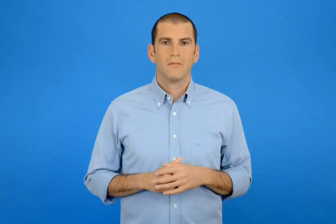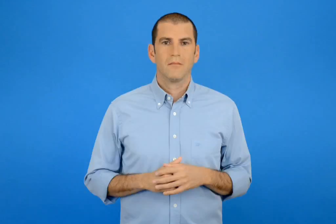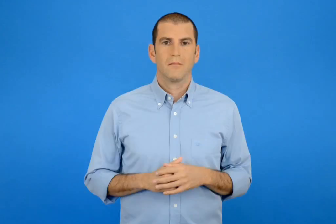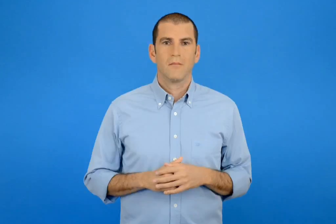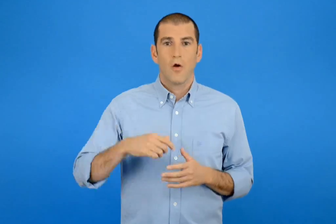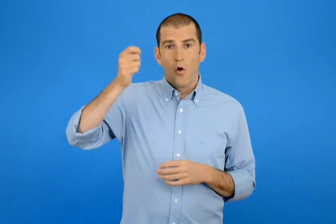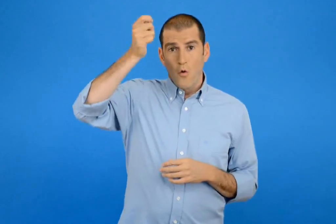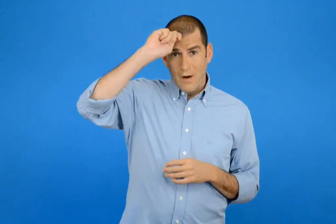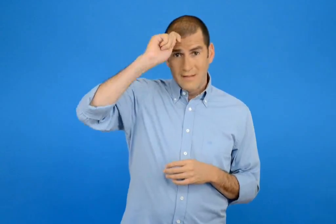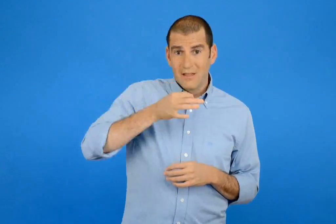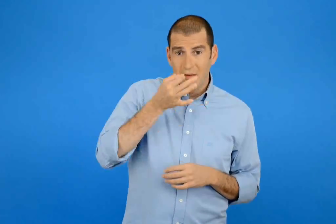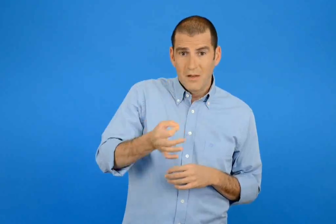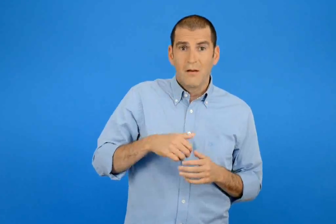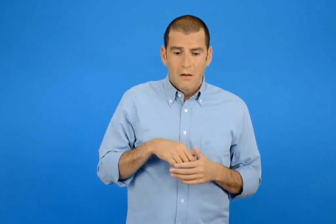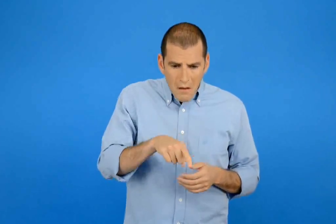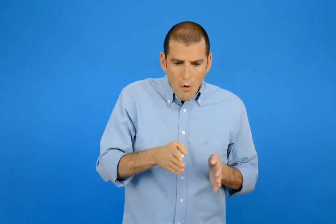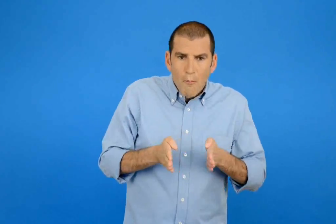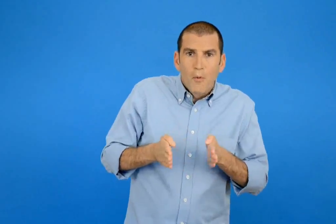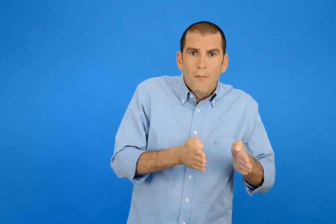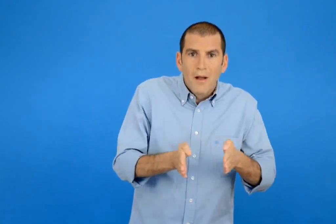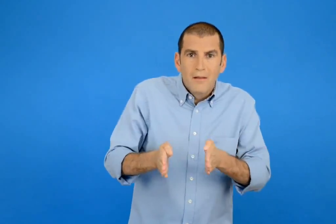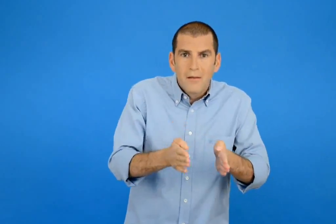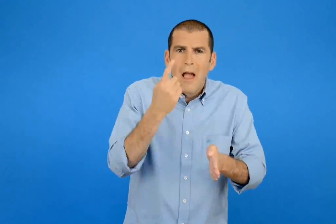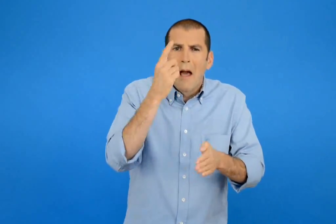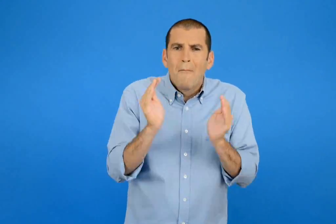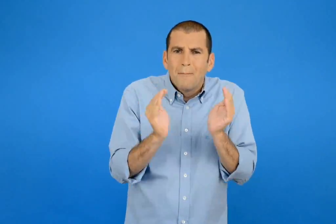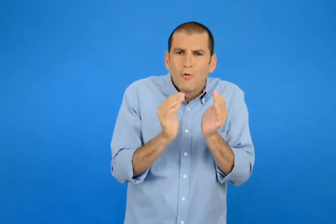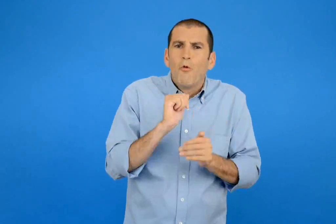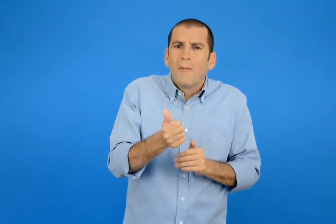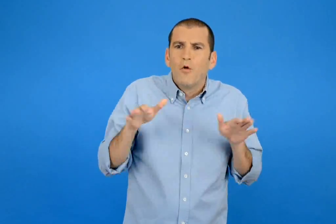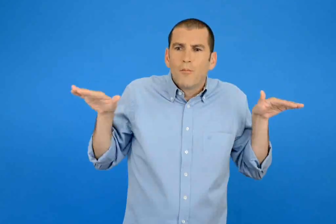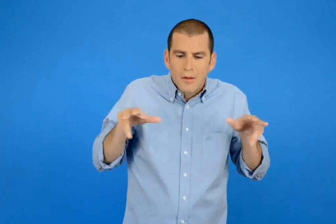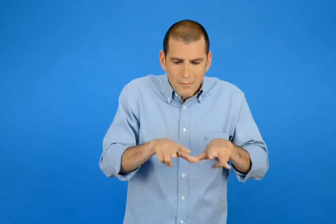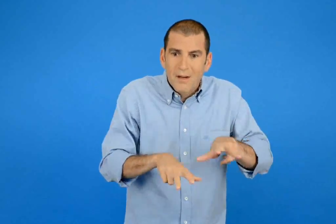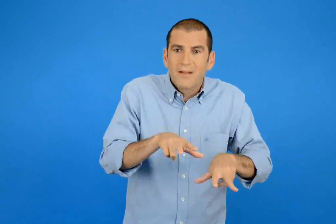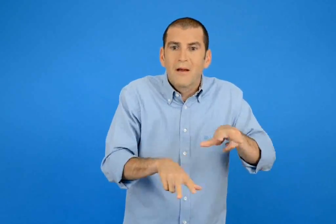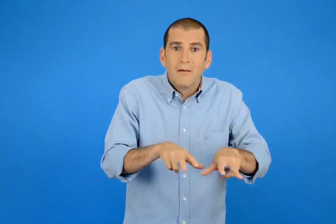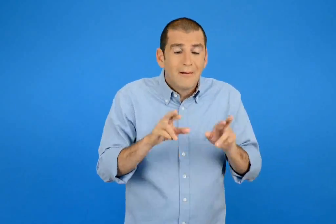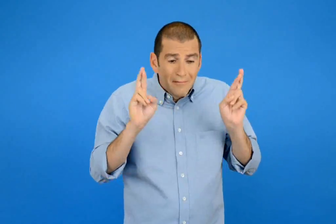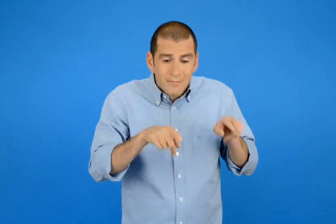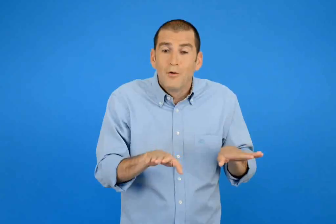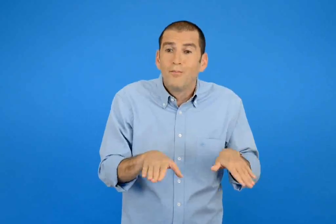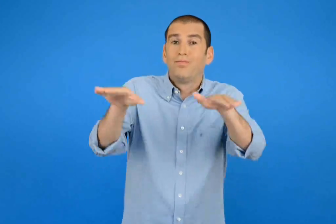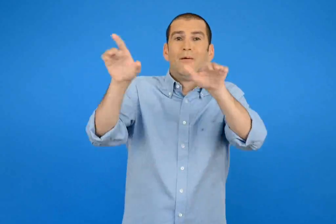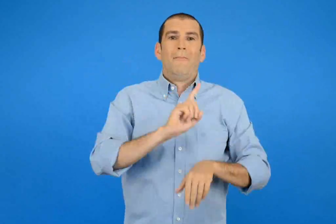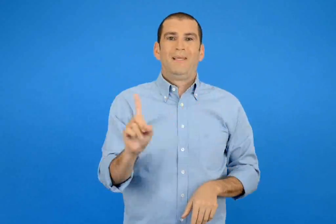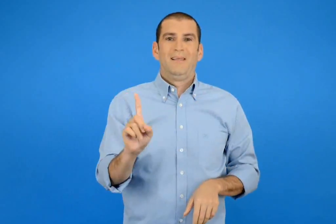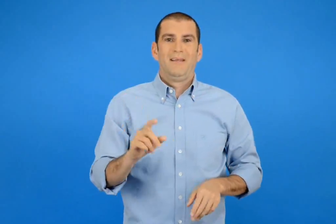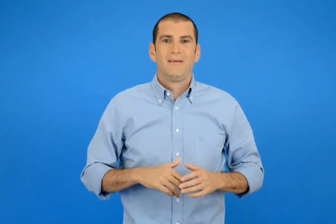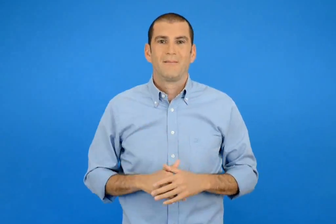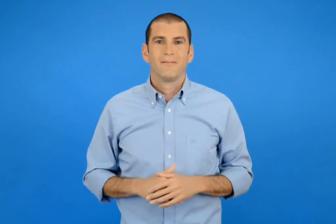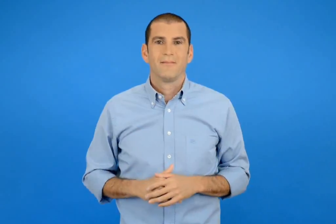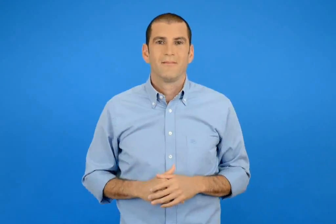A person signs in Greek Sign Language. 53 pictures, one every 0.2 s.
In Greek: ένα μικρό μαύρο πουλί περπατά στο μονοπάτι ελπίζω να μη φύγει είπε ο άρης
